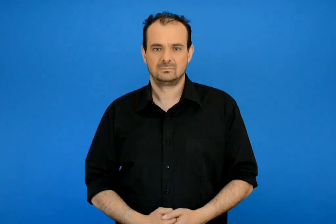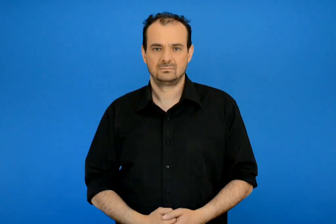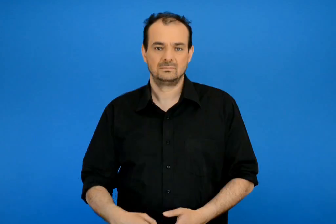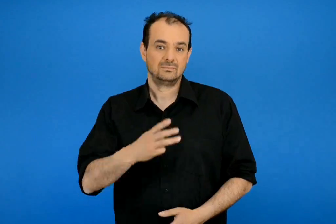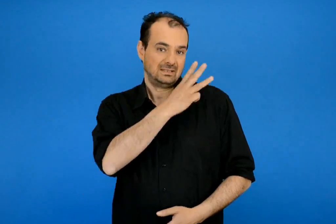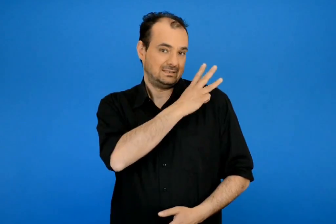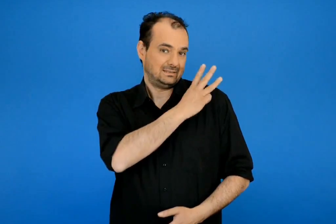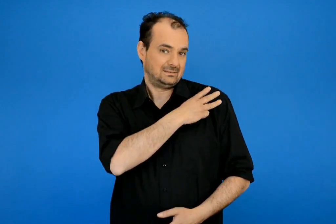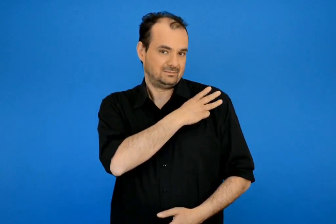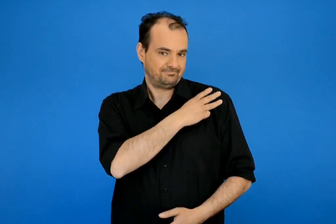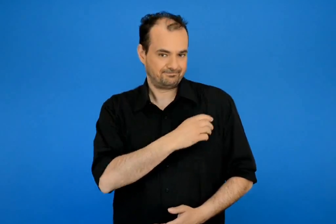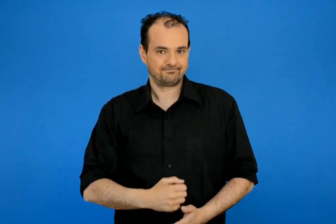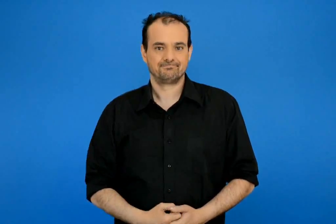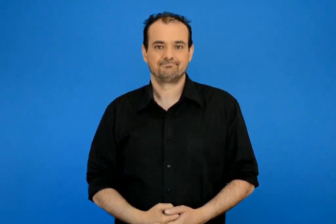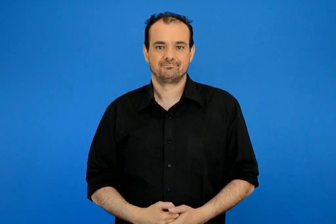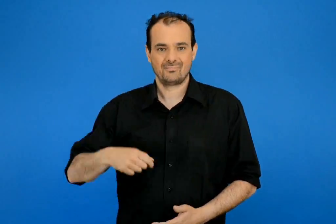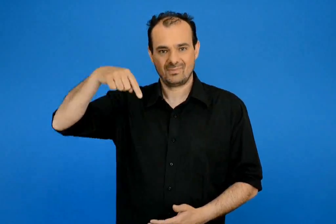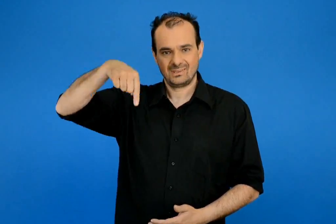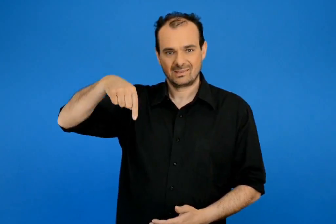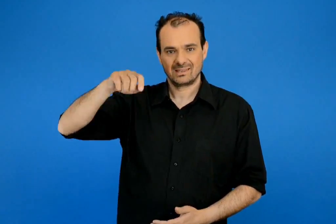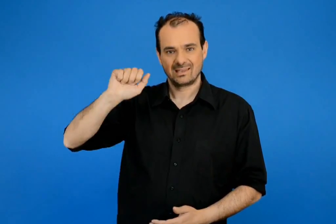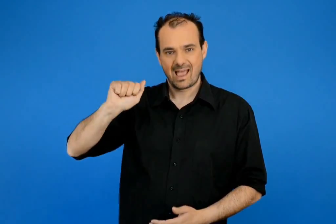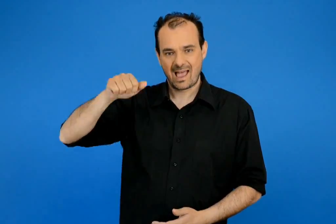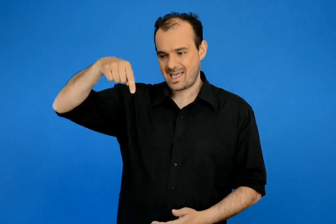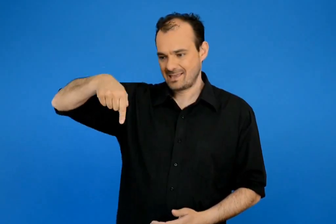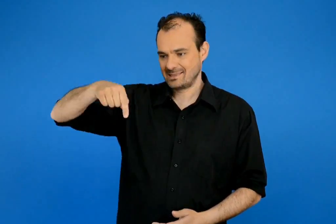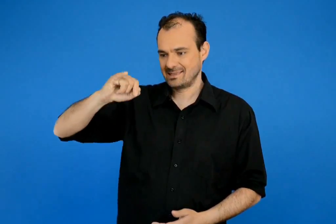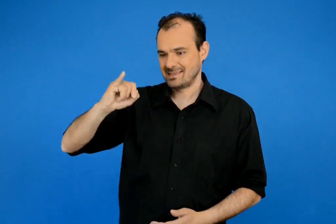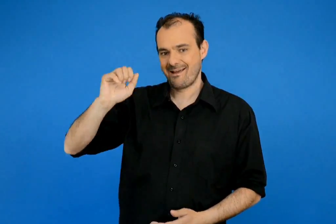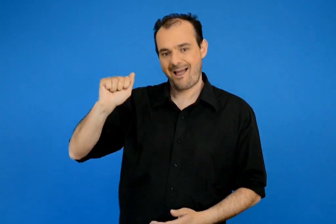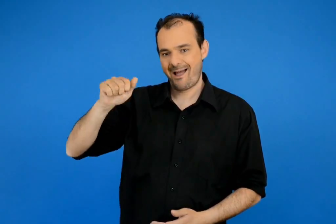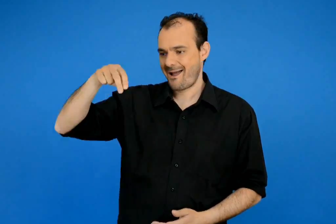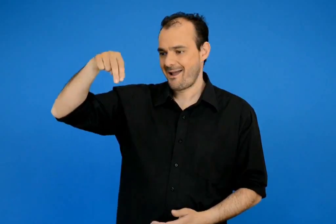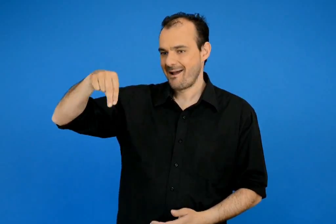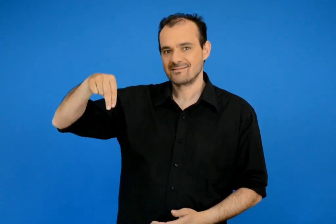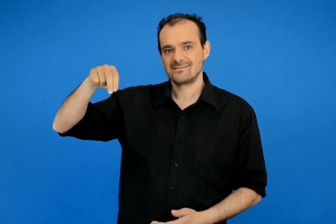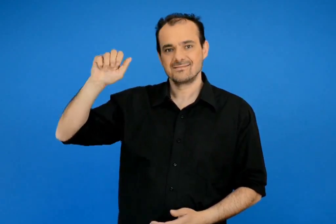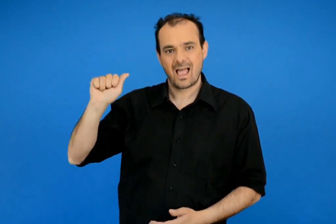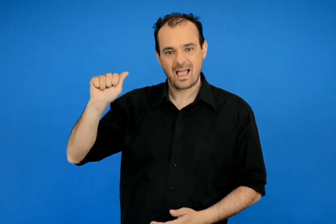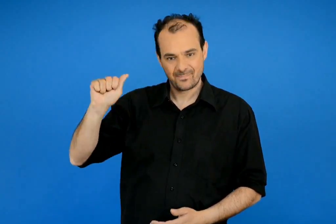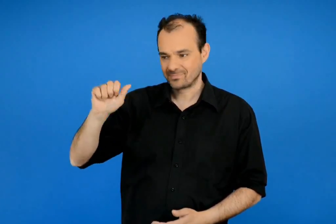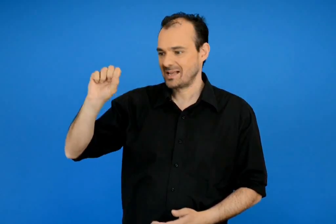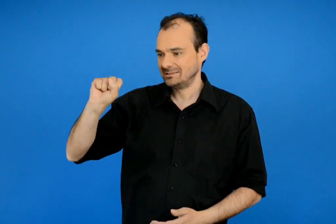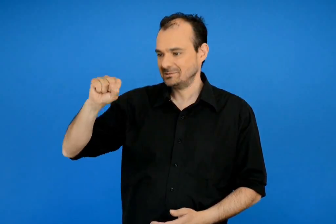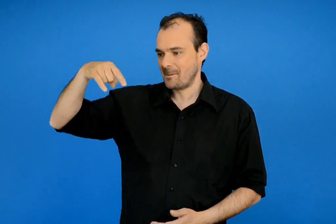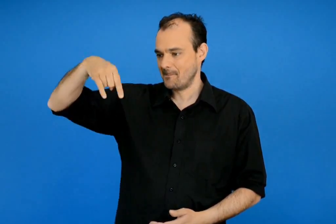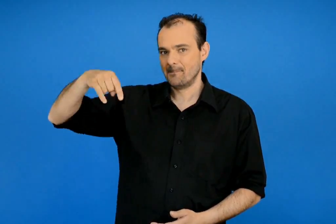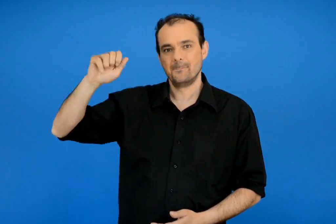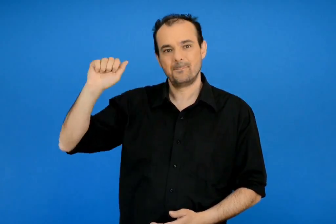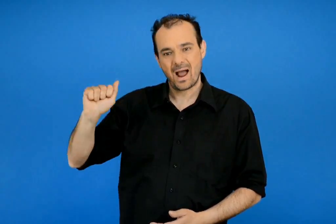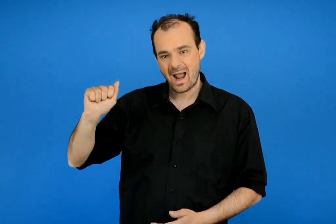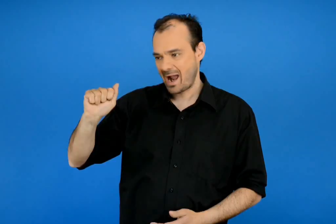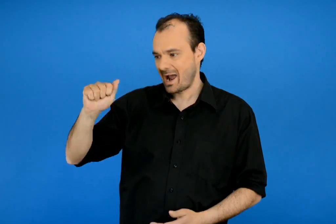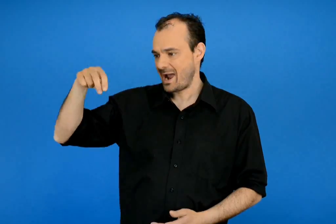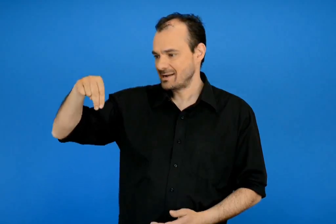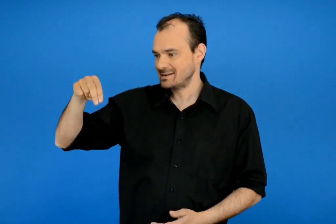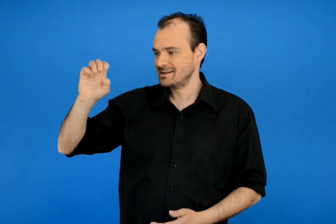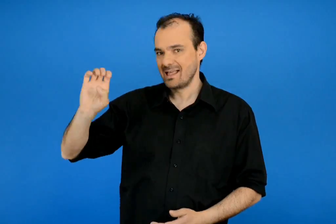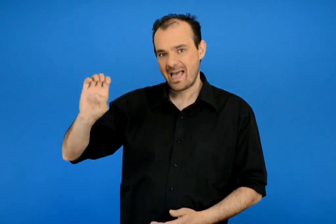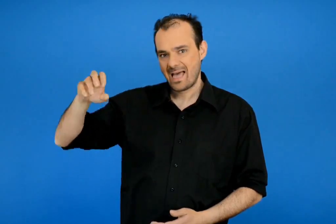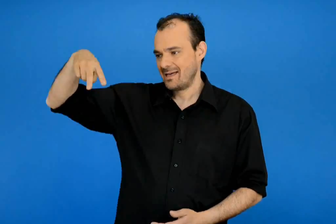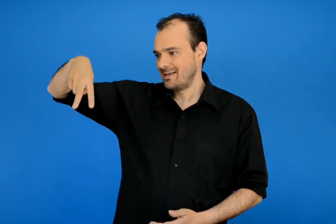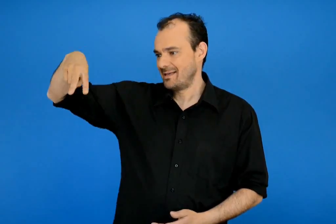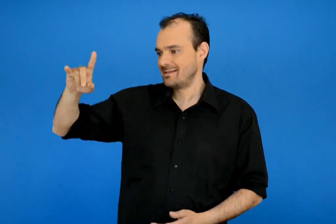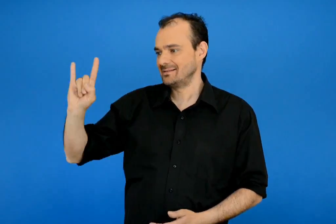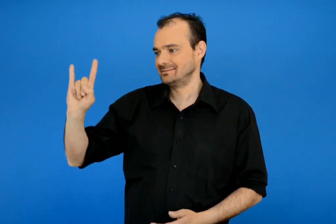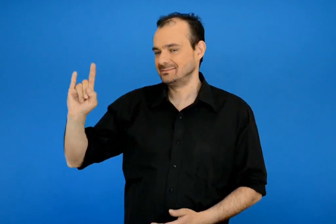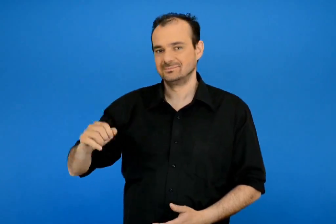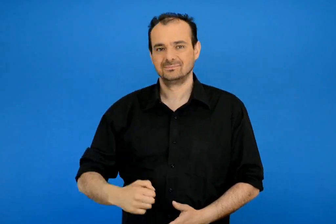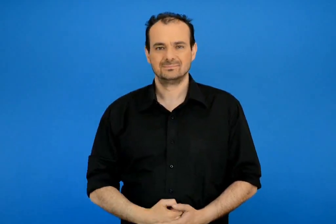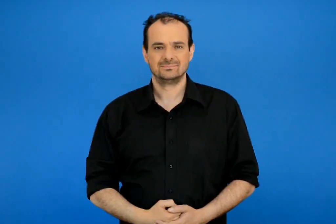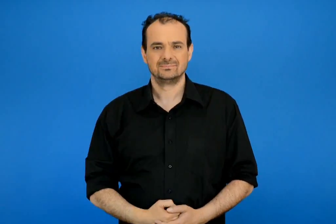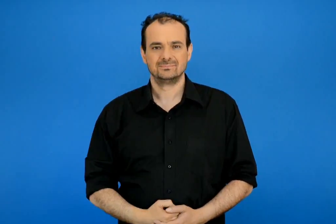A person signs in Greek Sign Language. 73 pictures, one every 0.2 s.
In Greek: γ τάξη τατιάνα σπαν έλλη
